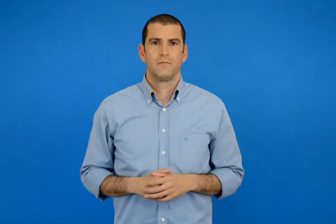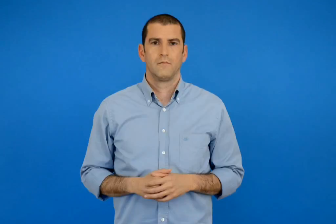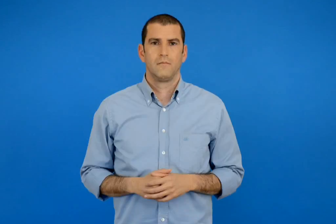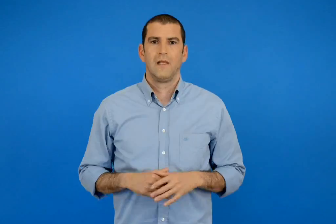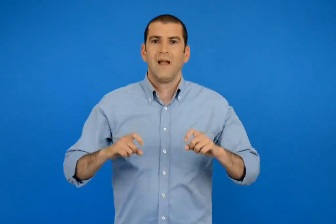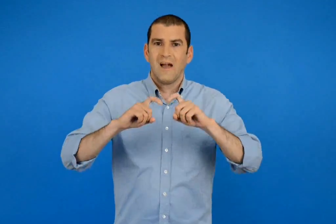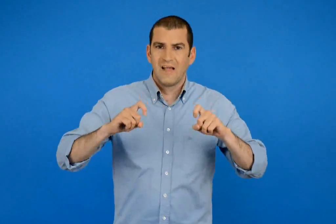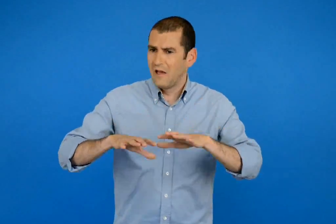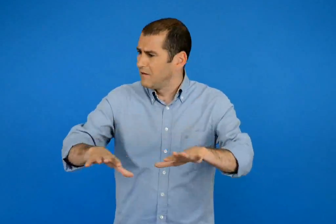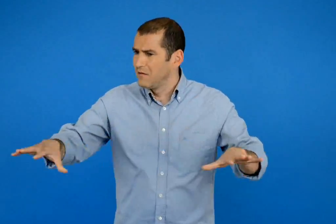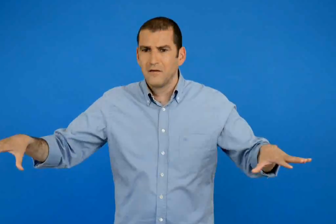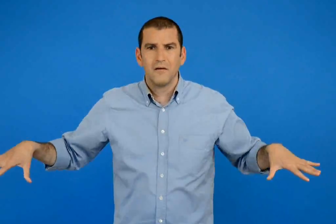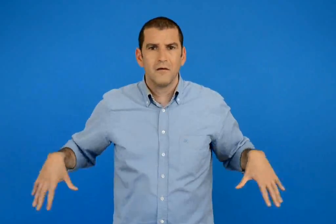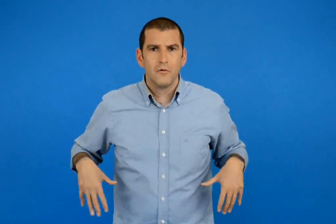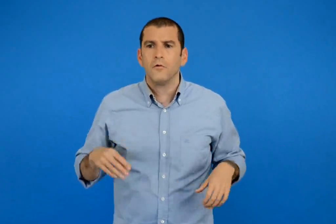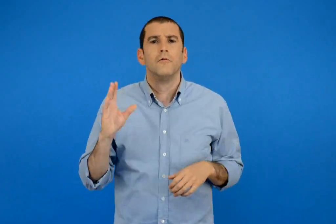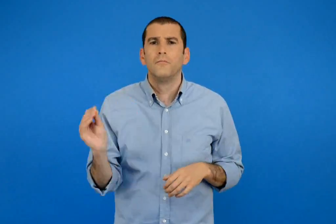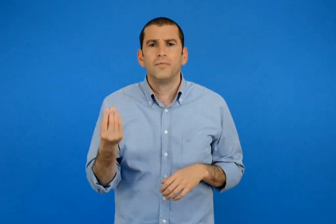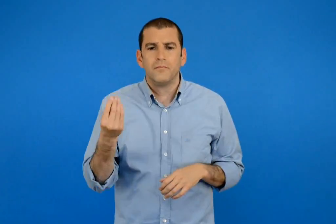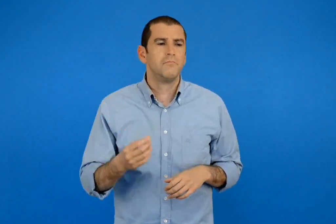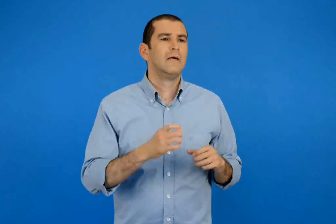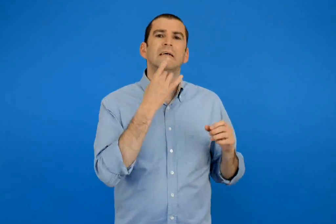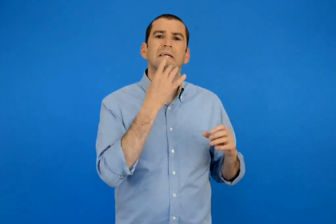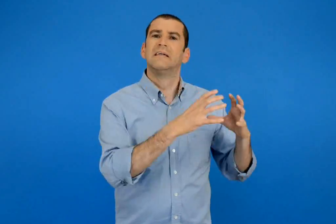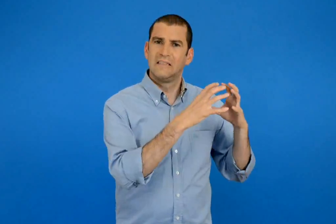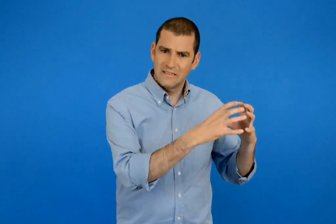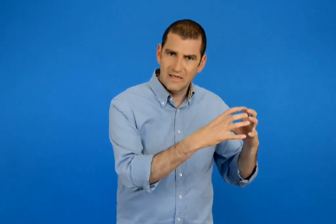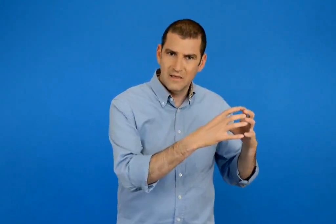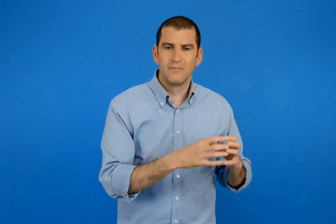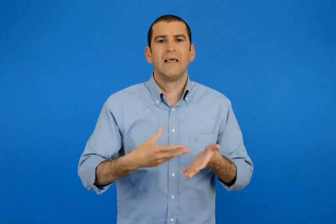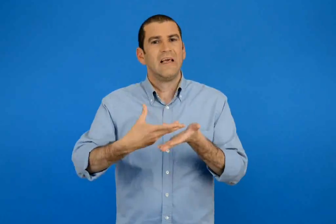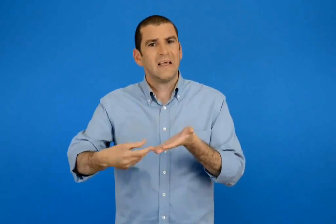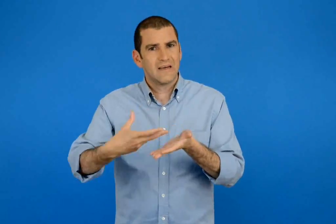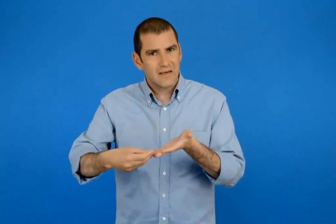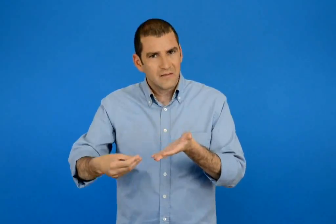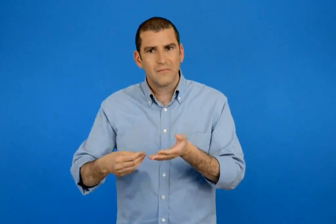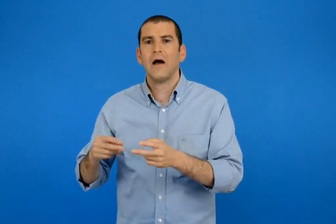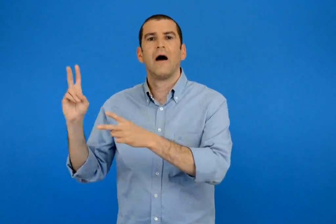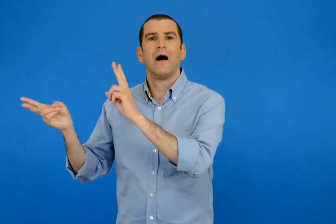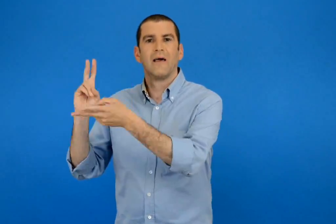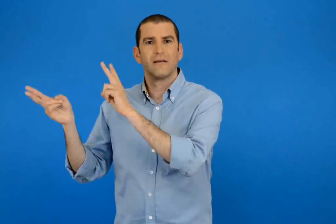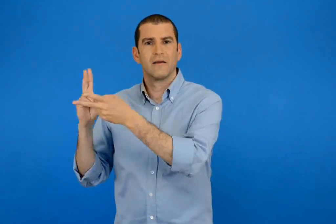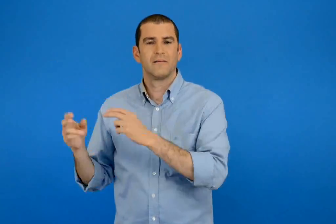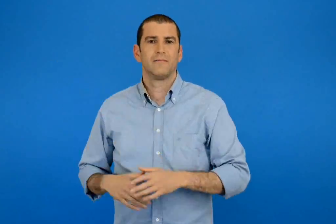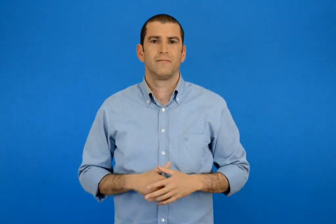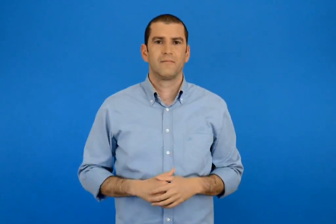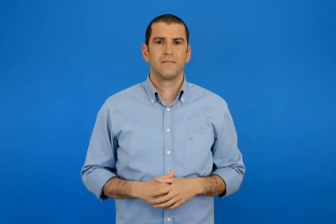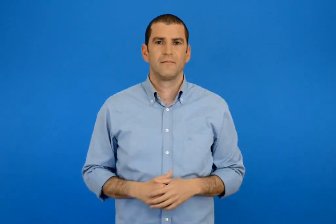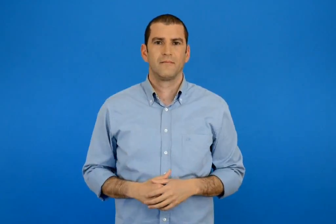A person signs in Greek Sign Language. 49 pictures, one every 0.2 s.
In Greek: τα υλικά γύρω μας μπορεί να είναι στερεά υγρά αέρια
